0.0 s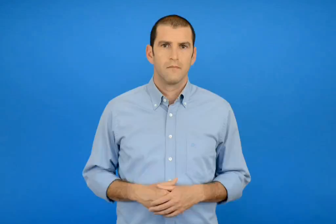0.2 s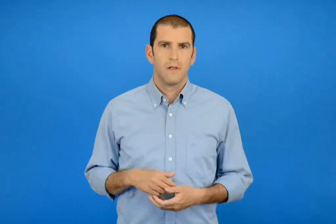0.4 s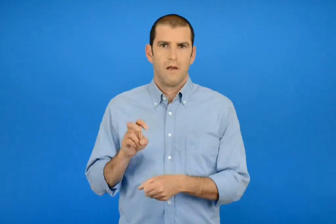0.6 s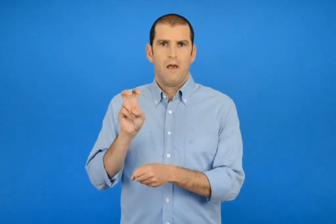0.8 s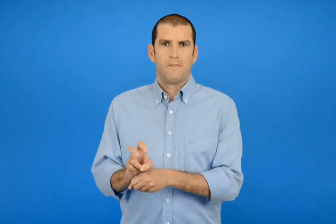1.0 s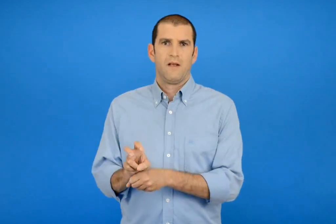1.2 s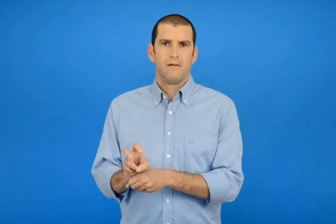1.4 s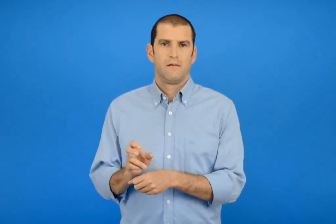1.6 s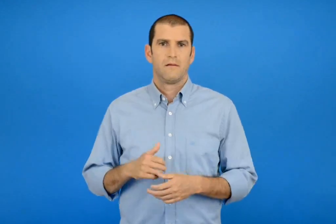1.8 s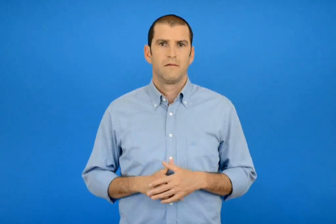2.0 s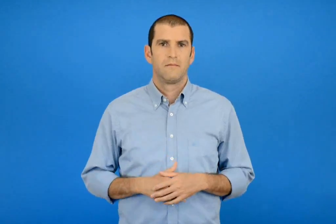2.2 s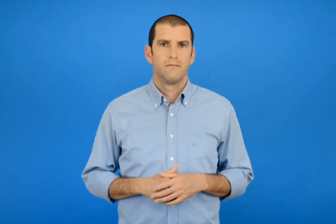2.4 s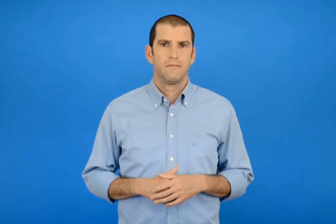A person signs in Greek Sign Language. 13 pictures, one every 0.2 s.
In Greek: έμειναν
